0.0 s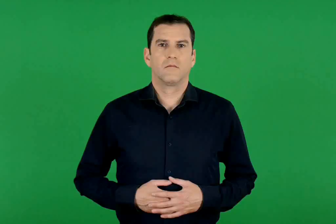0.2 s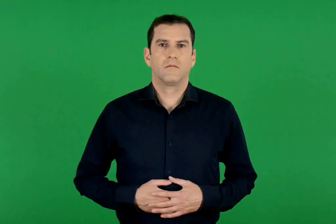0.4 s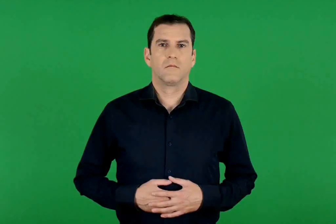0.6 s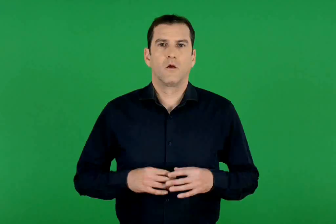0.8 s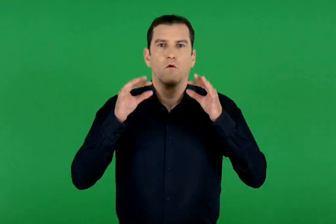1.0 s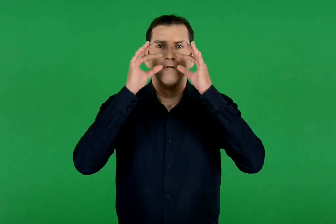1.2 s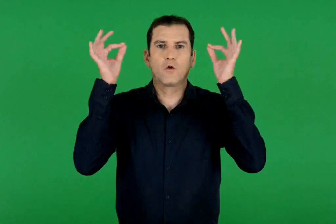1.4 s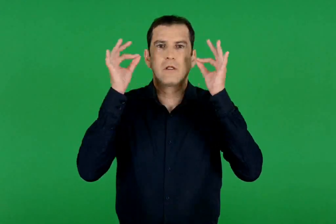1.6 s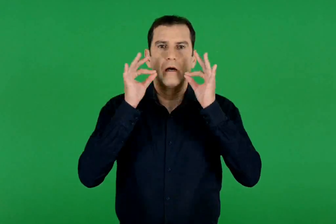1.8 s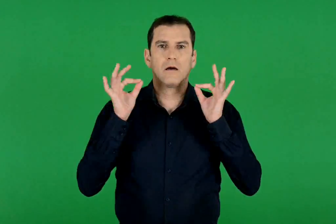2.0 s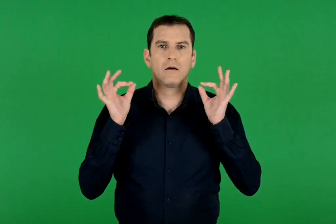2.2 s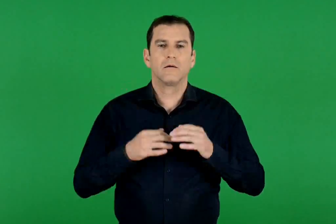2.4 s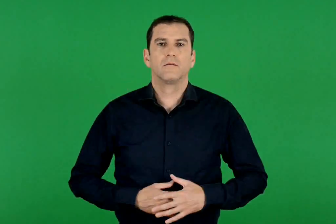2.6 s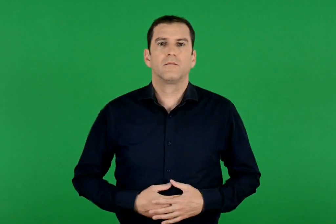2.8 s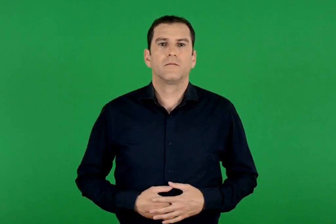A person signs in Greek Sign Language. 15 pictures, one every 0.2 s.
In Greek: φώκια
